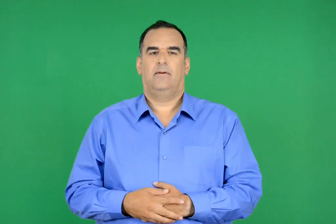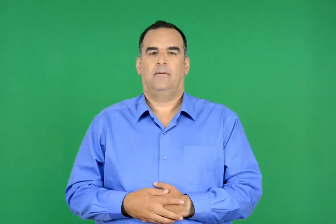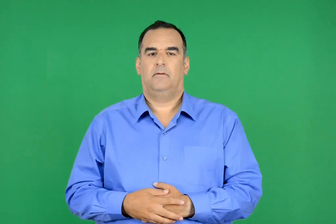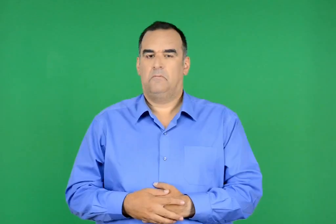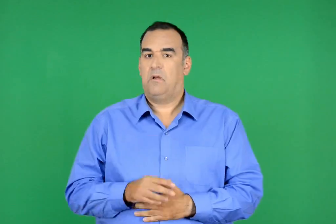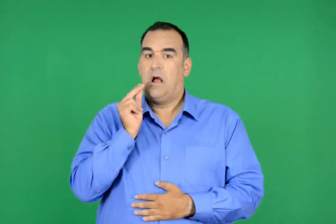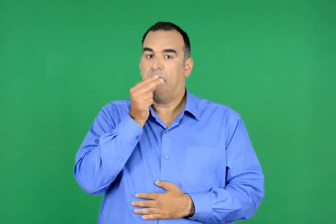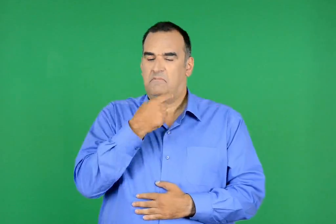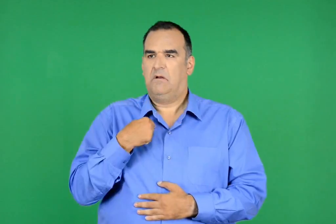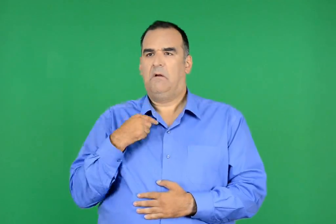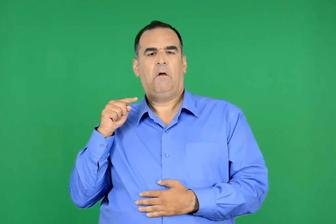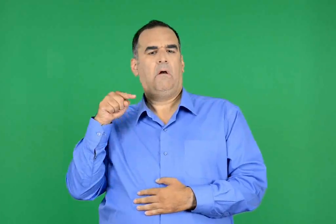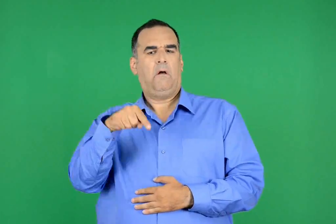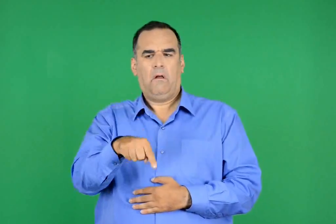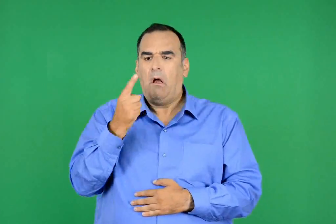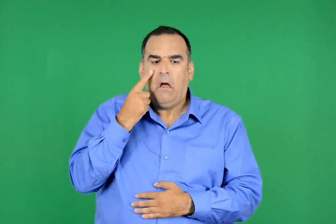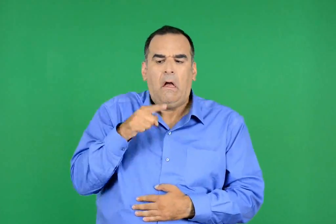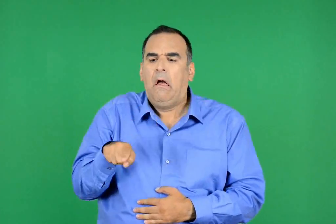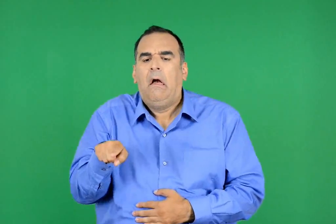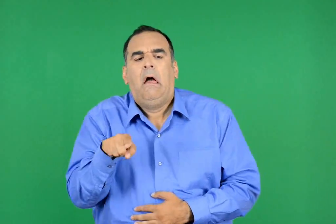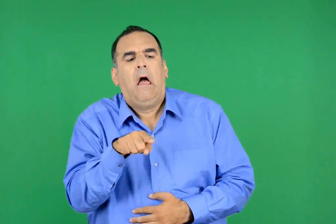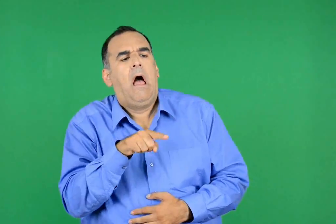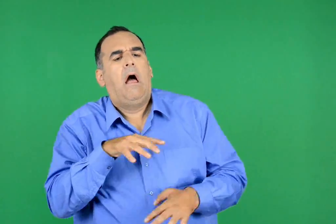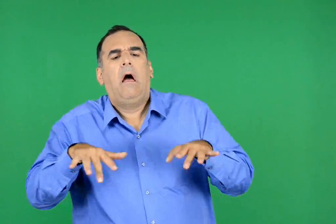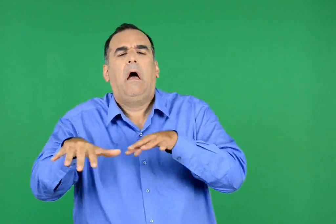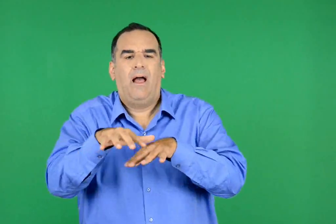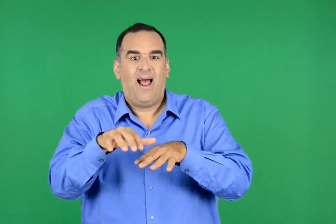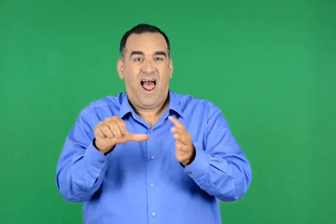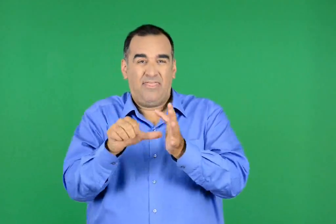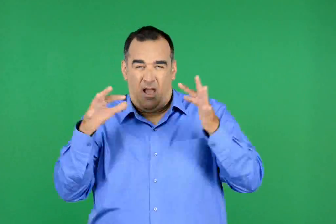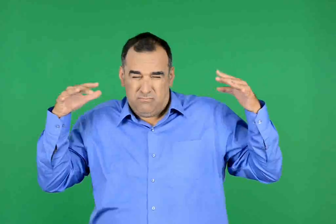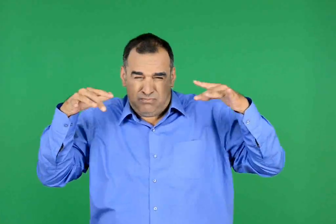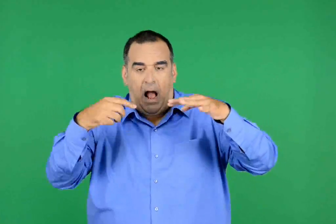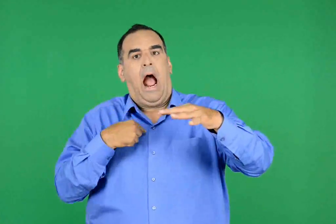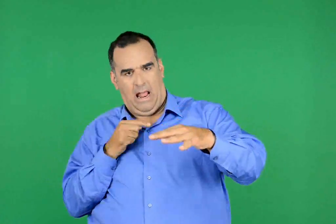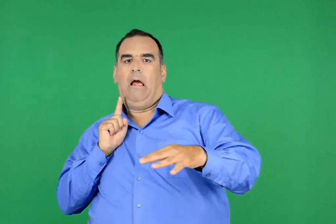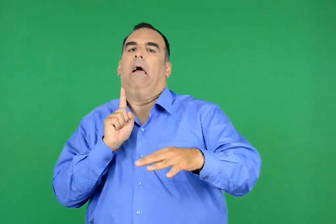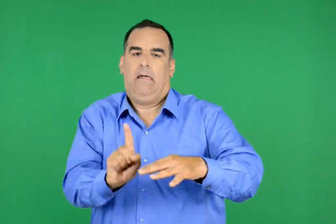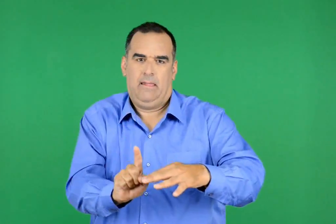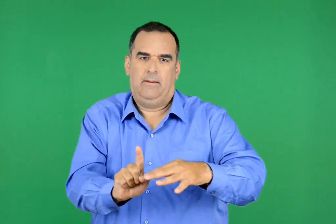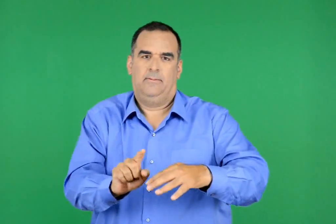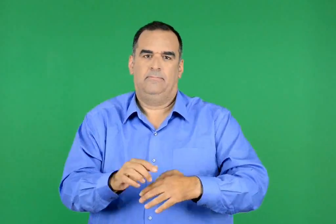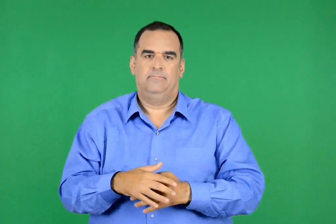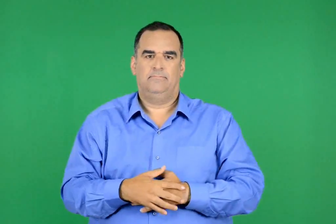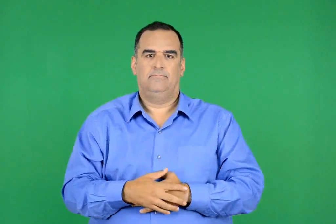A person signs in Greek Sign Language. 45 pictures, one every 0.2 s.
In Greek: κατέβηκε , λέει , το απόγεμα να δει τι γίνεται. βούιξε η αθήνα και κατέβηκε
